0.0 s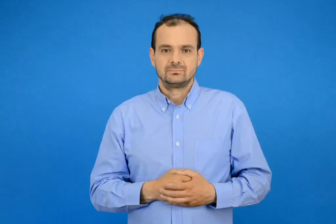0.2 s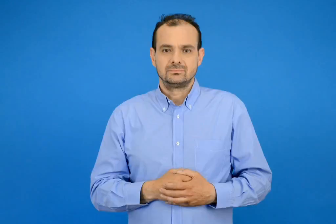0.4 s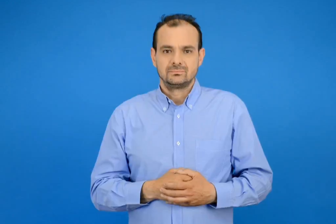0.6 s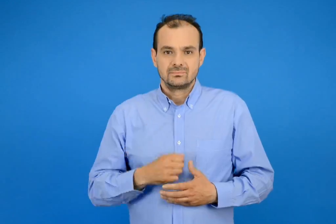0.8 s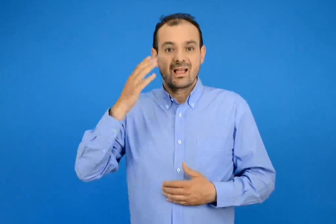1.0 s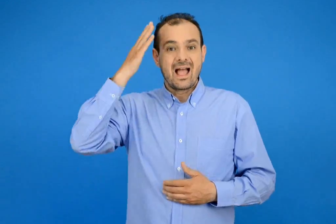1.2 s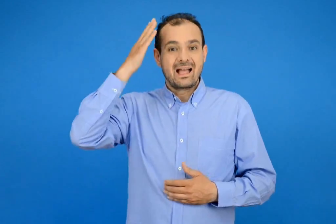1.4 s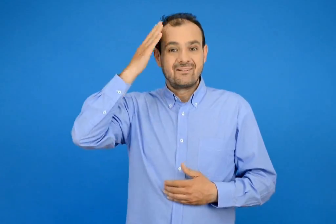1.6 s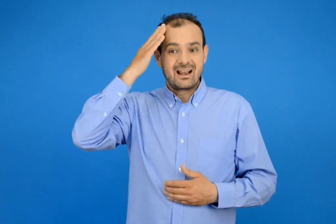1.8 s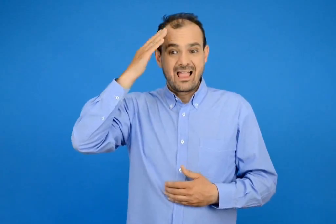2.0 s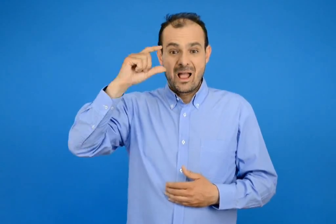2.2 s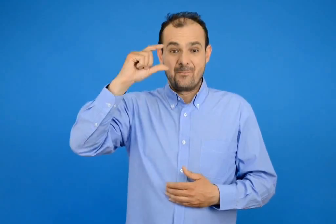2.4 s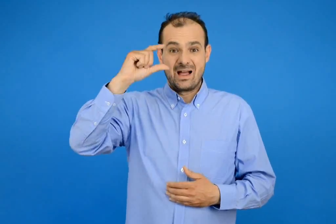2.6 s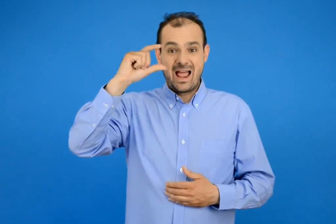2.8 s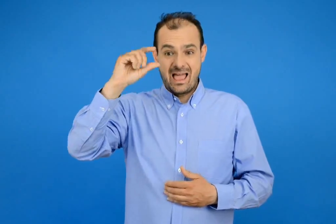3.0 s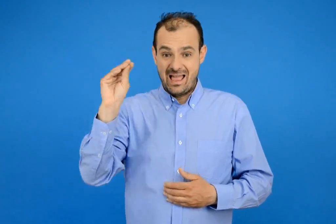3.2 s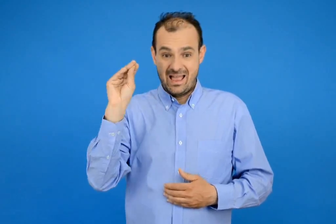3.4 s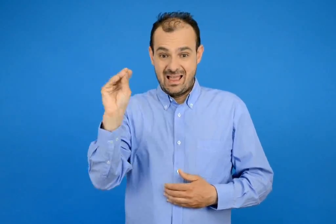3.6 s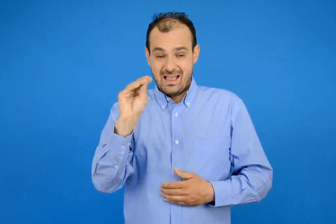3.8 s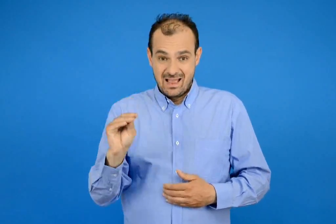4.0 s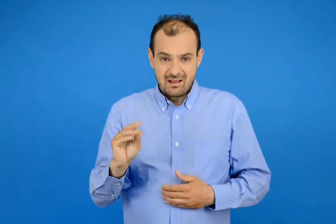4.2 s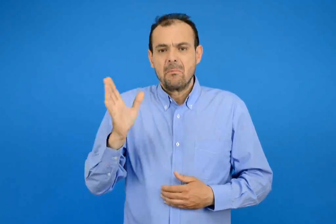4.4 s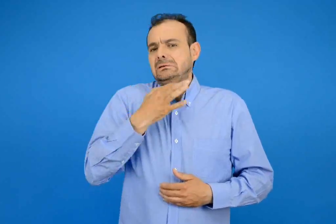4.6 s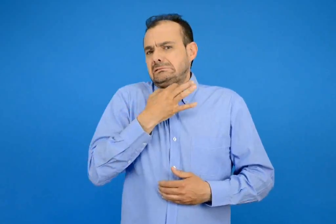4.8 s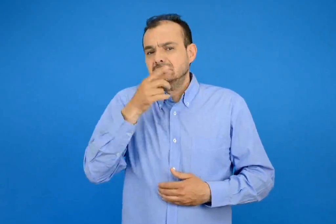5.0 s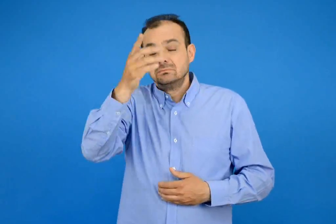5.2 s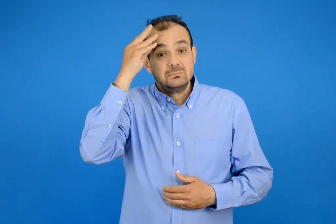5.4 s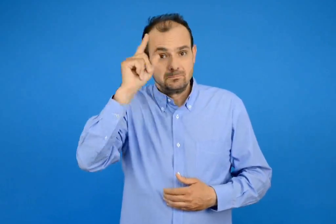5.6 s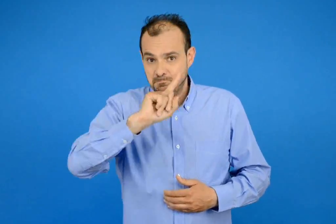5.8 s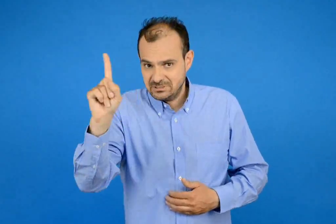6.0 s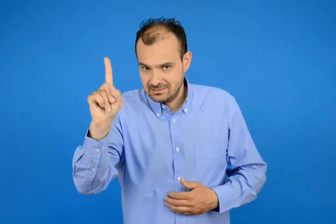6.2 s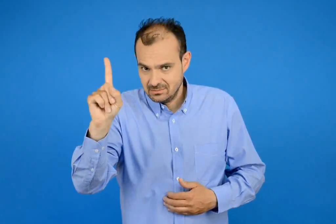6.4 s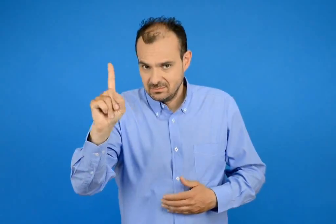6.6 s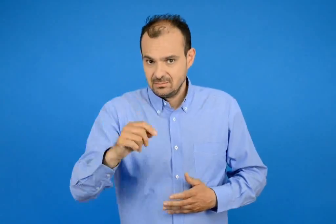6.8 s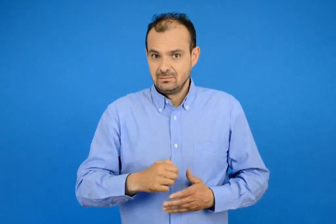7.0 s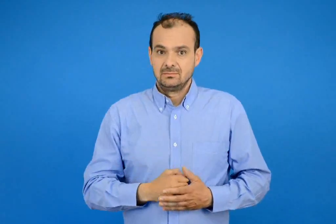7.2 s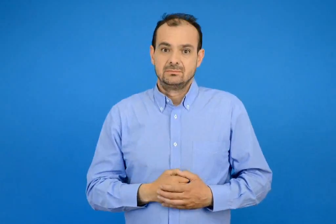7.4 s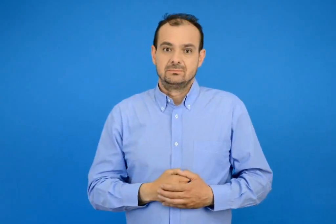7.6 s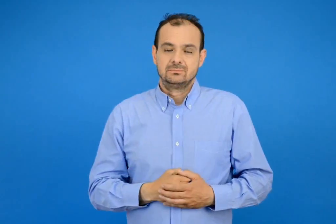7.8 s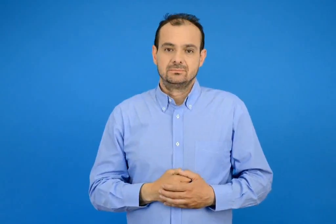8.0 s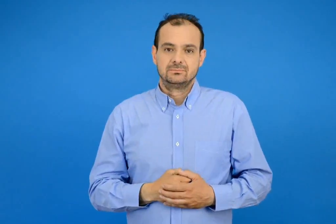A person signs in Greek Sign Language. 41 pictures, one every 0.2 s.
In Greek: μην ξεχάσεις να βάλεις κεφάλαια οπού χρειάζεται
